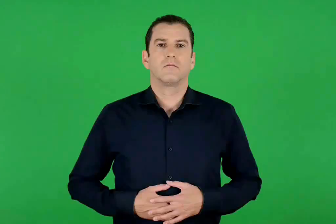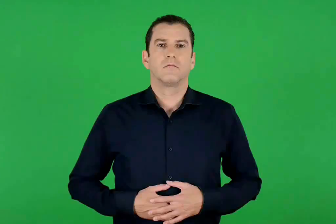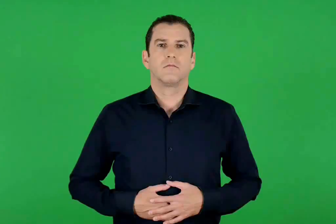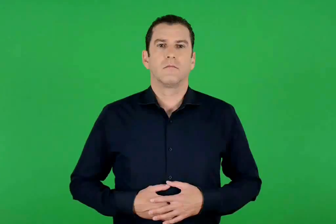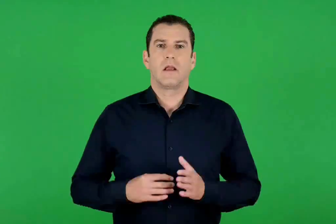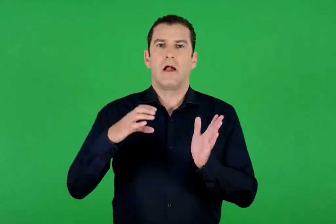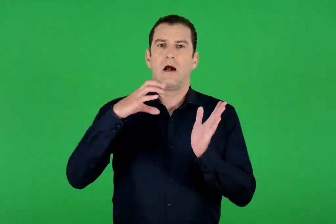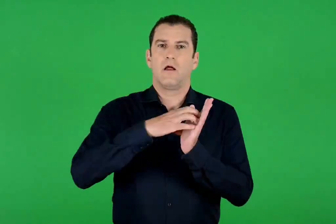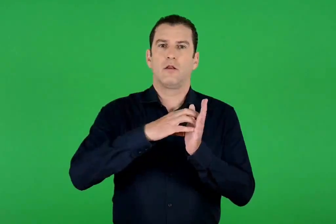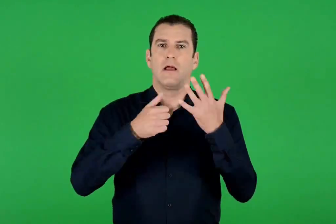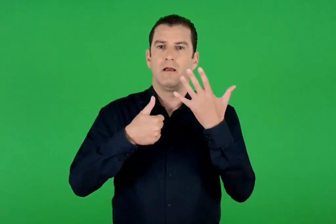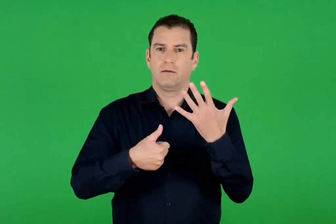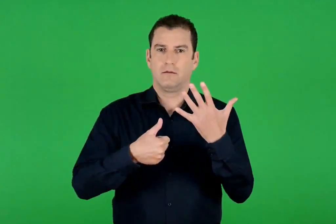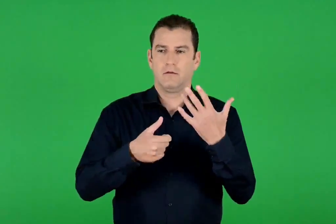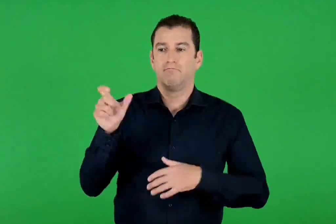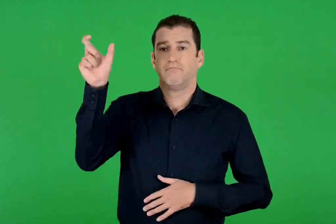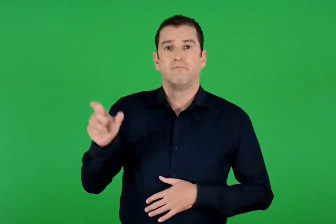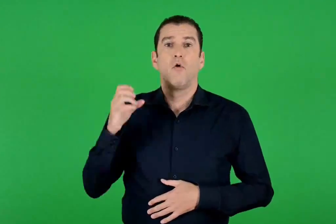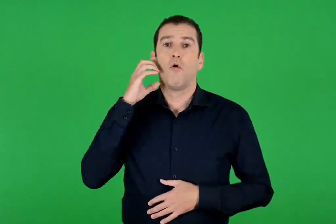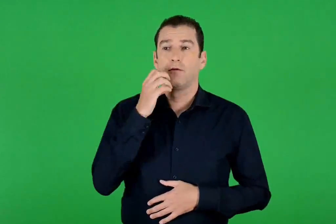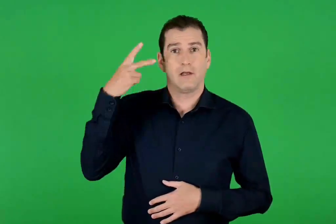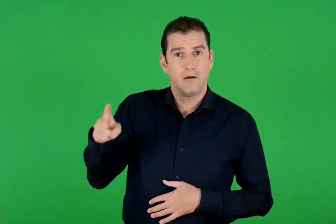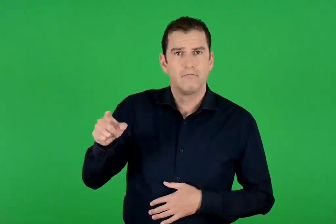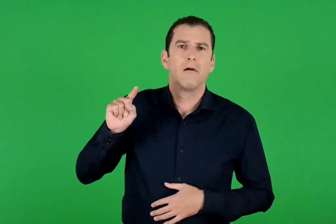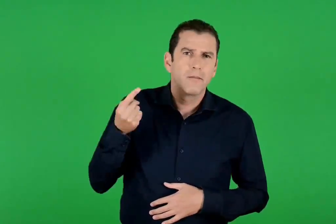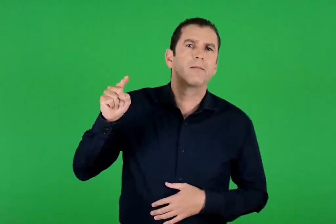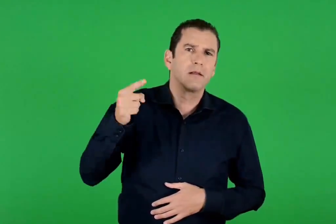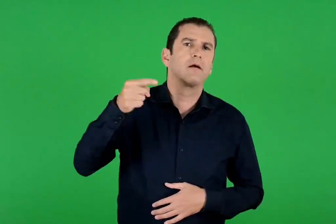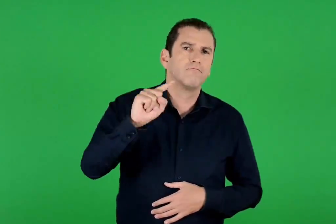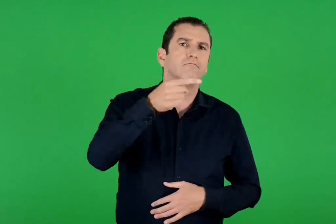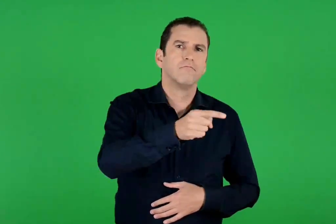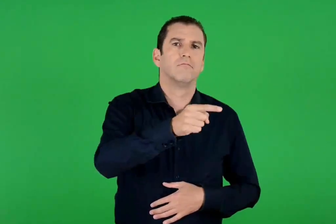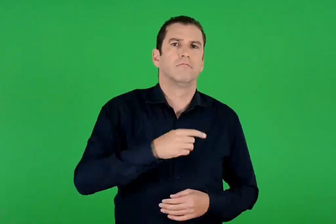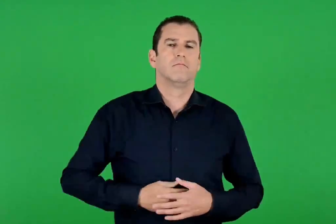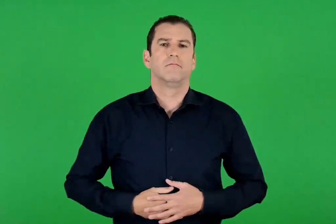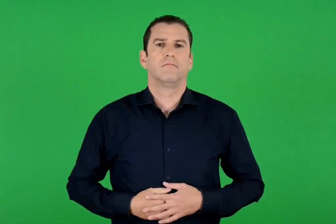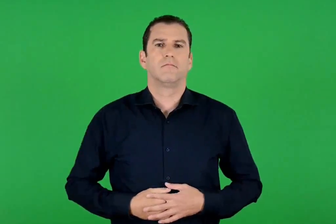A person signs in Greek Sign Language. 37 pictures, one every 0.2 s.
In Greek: ενότητα 6 οι περιπέτειες του οδυσσέα
